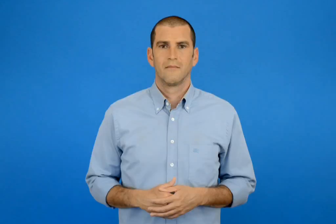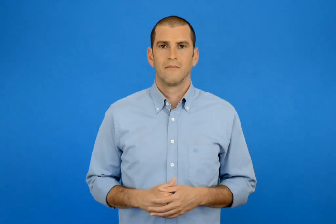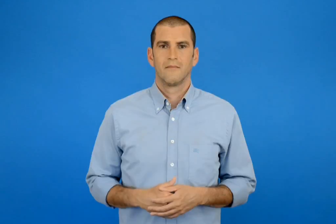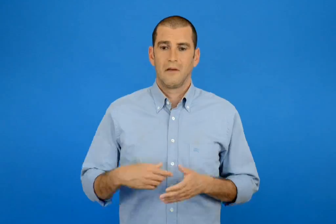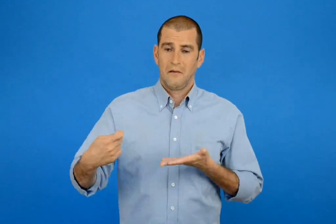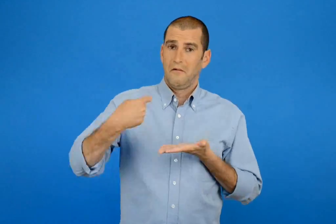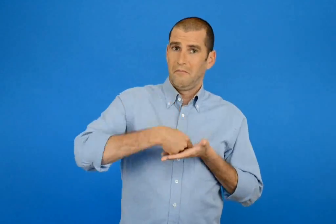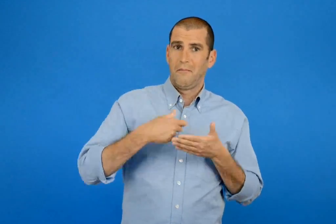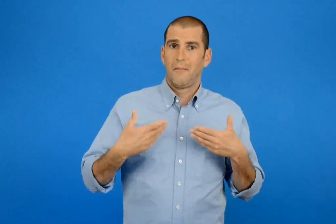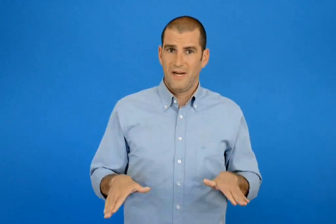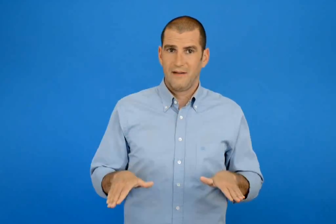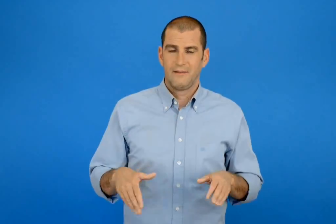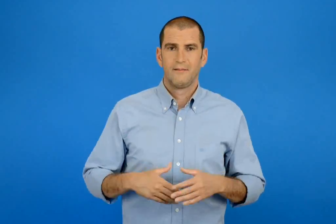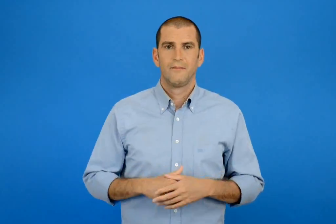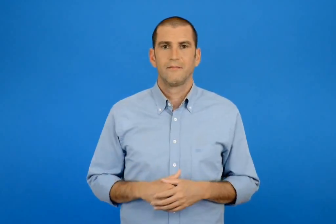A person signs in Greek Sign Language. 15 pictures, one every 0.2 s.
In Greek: πληρώθηκε
